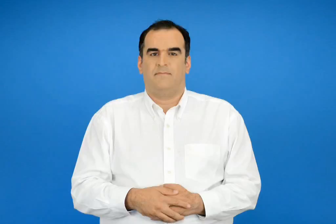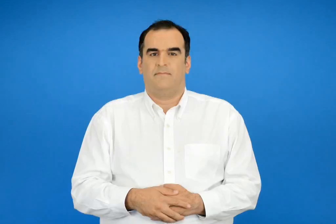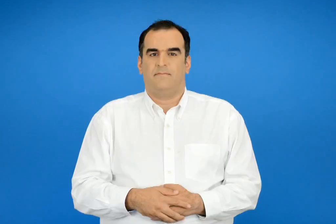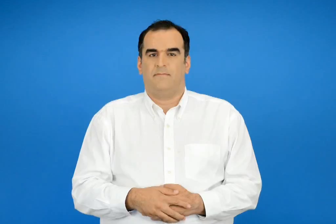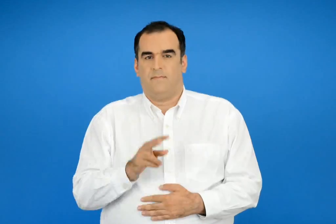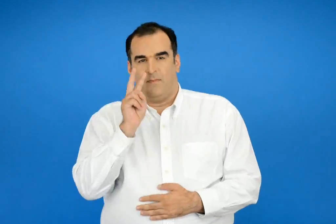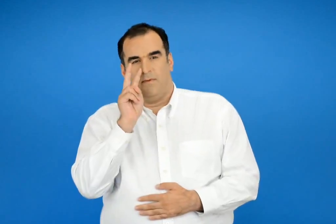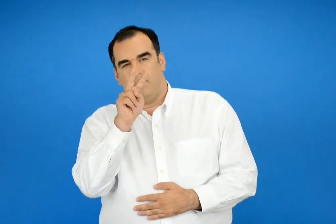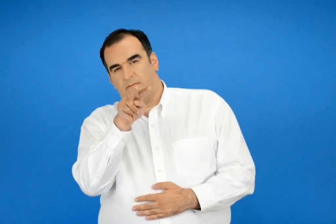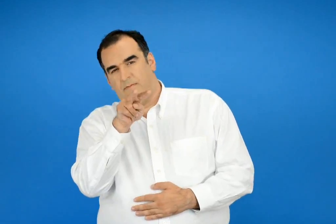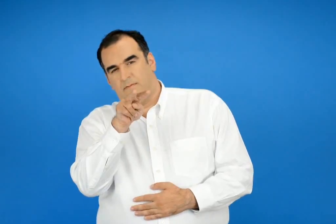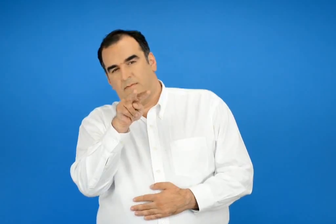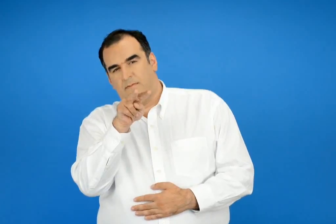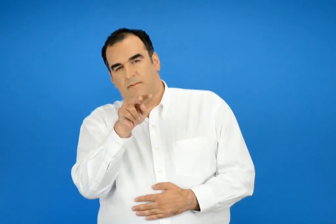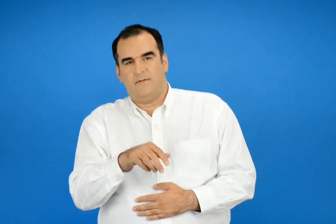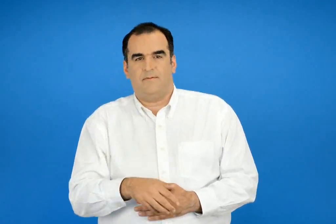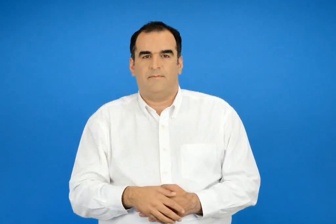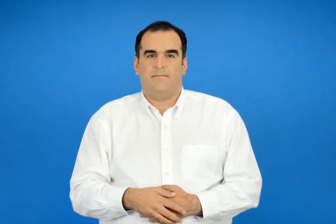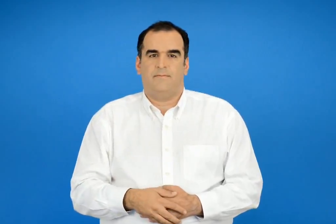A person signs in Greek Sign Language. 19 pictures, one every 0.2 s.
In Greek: κοίταζε
